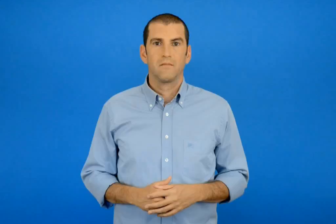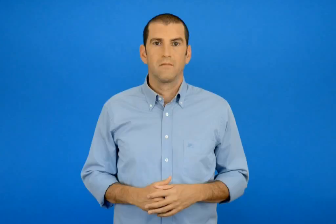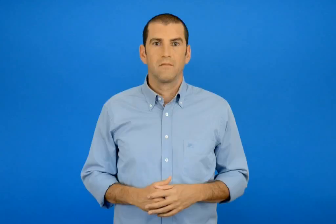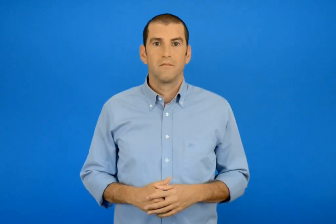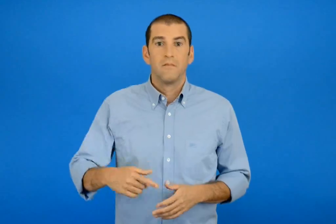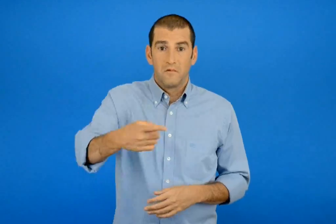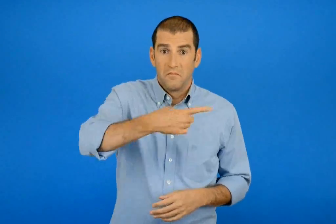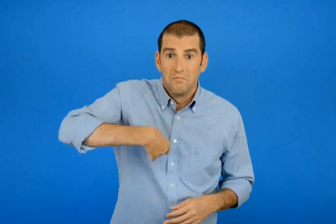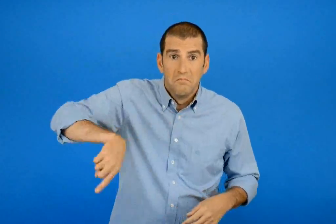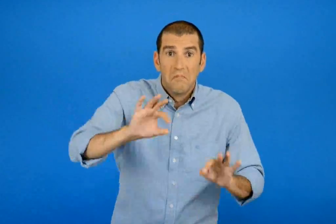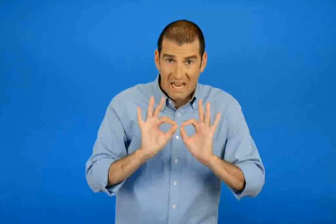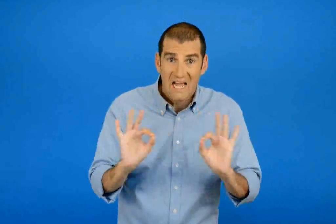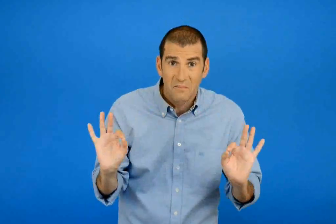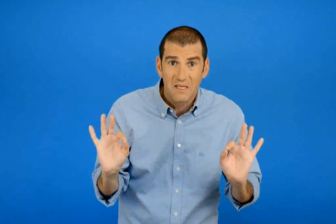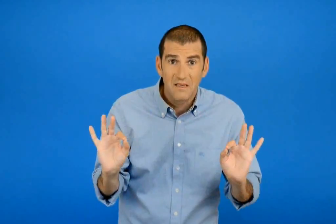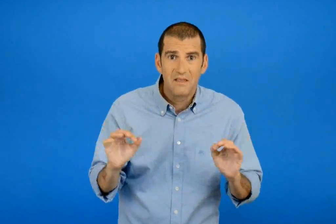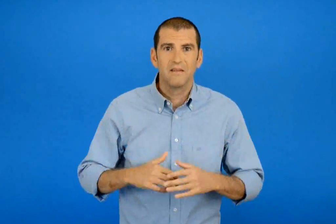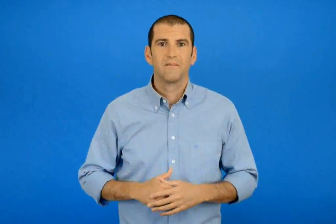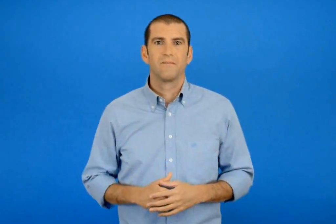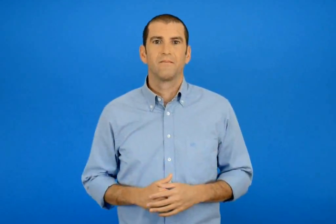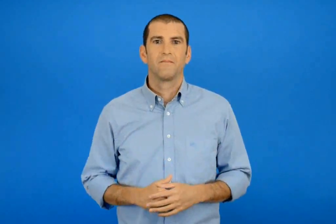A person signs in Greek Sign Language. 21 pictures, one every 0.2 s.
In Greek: είμαστε έτοιμοι ;
